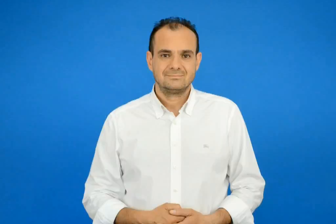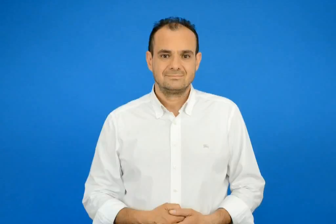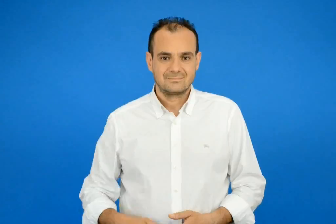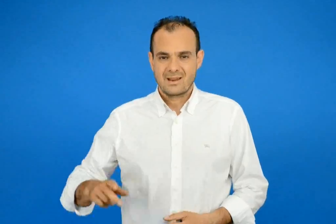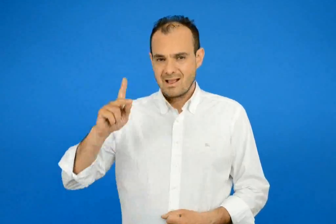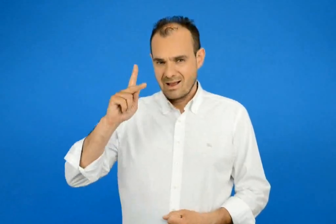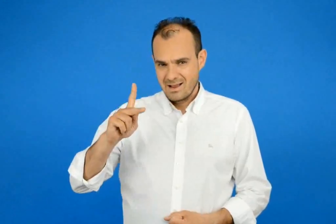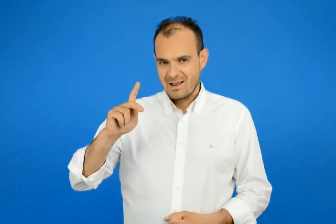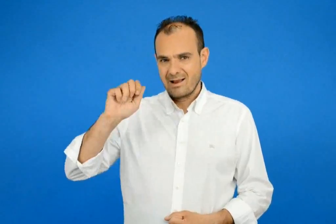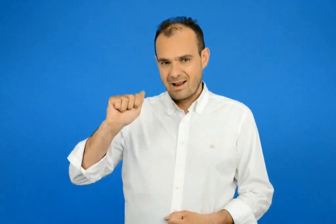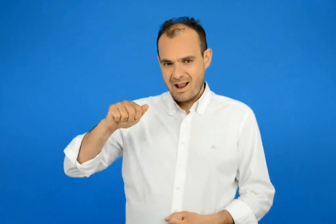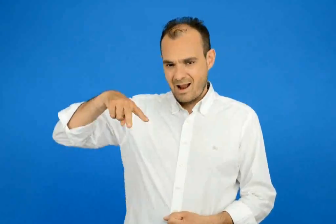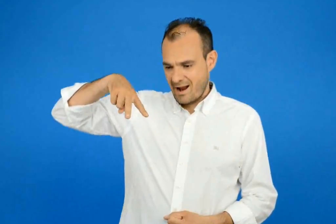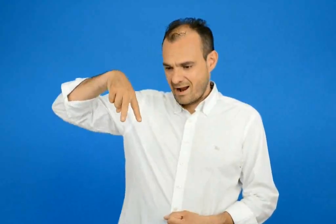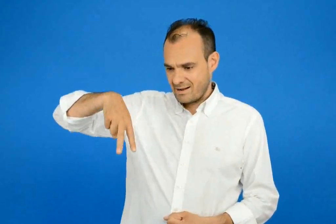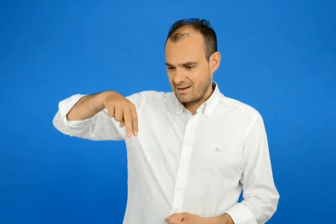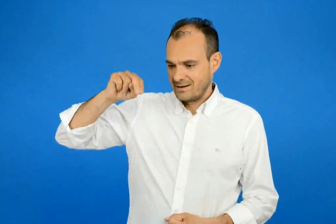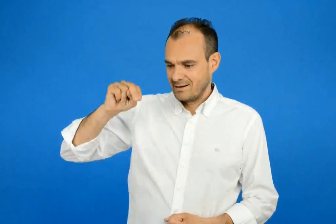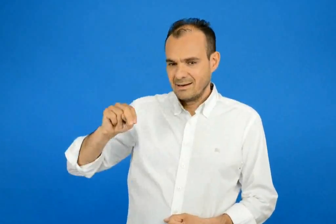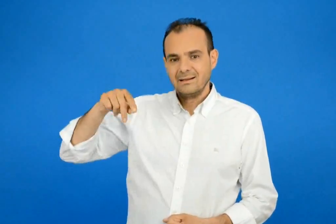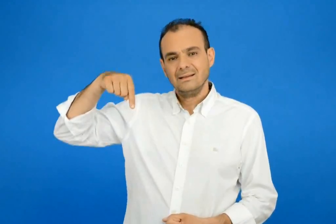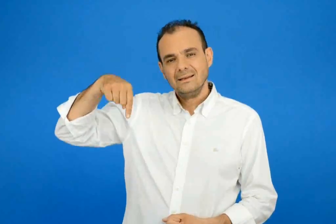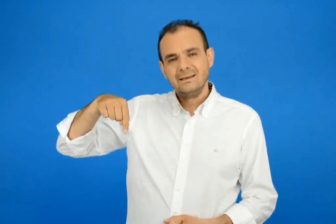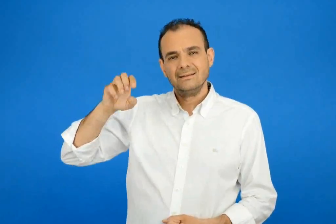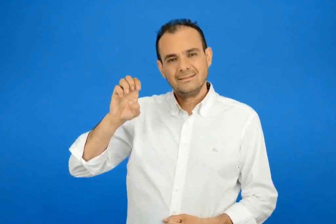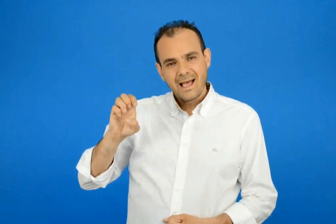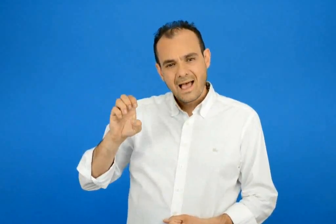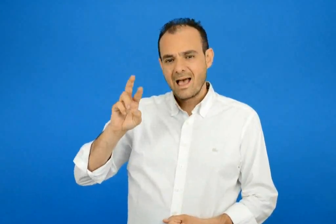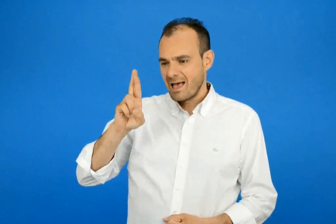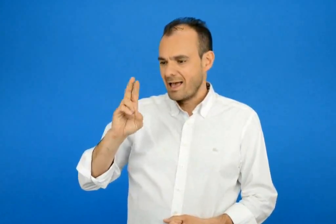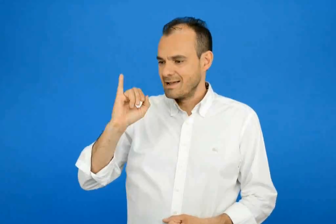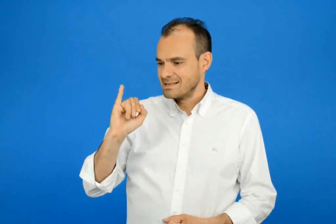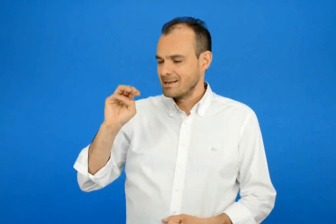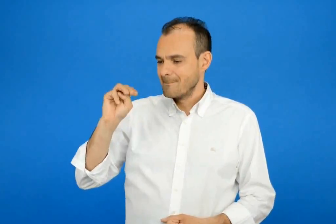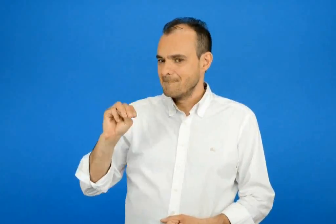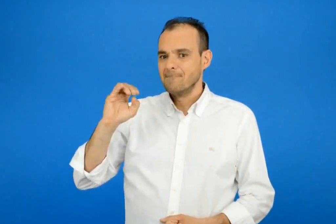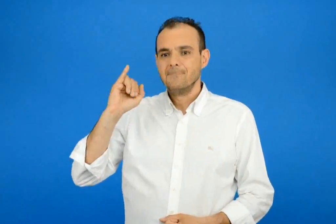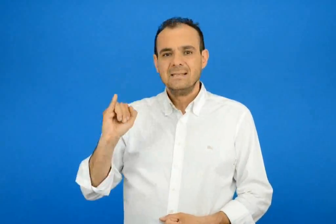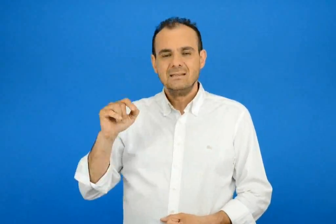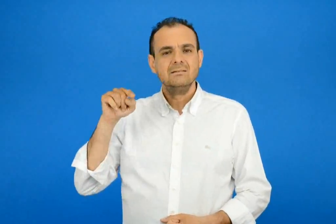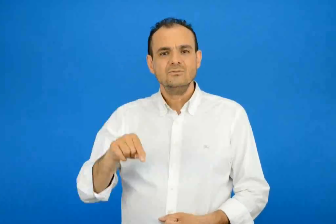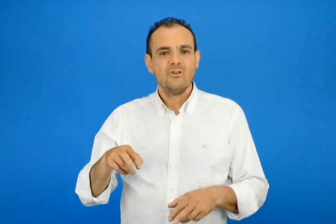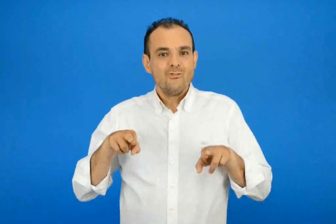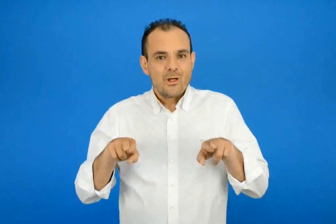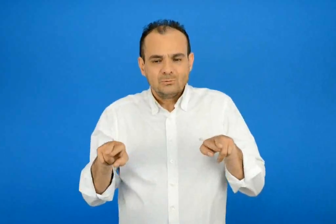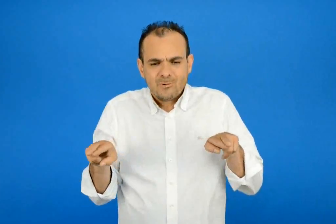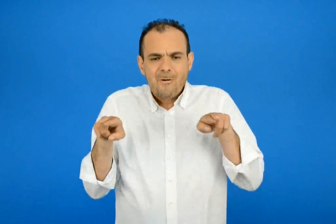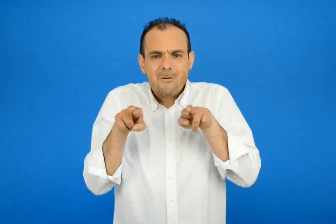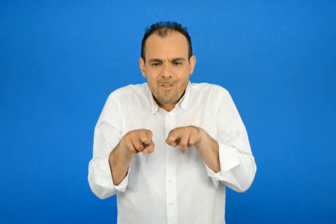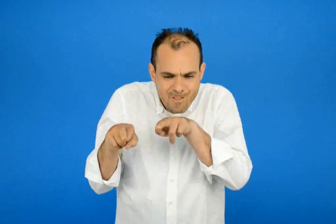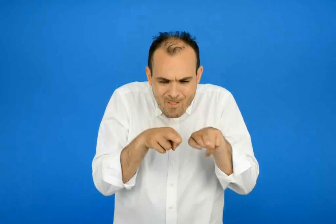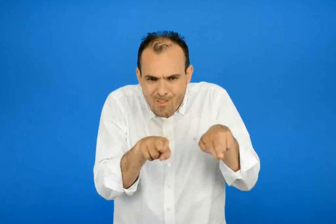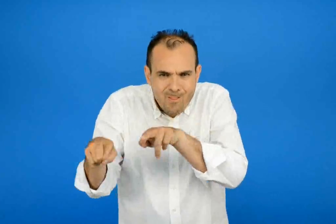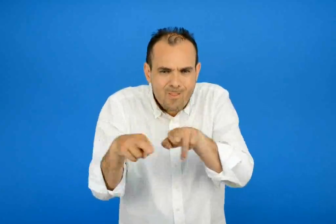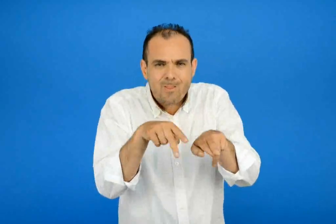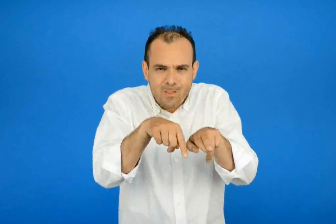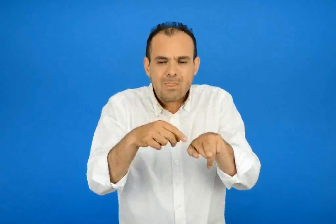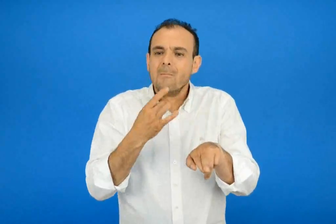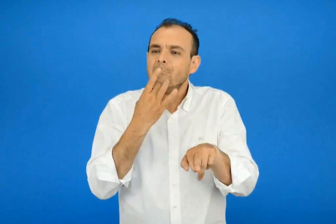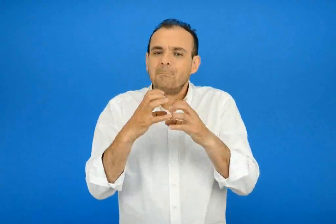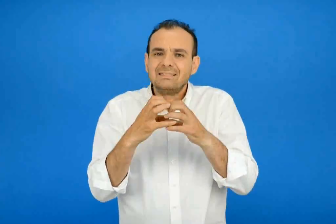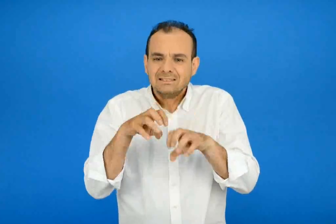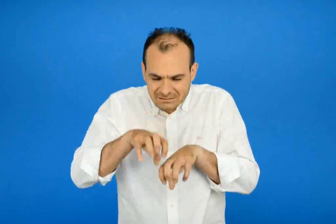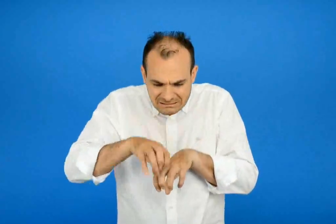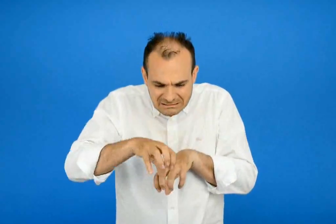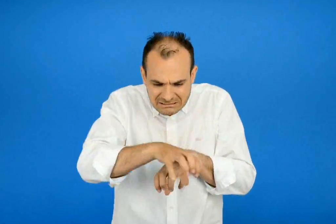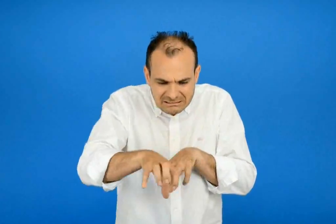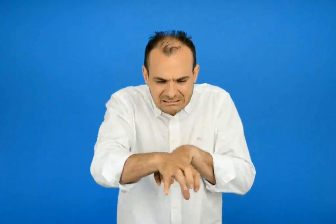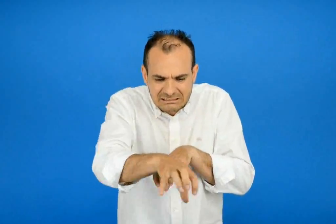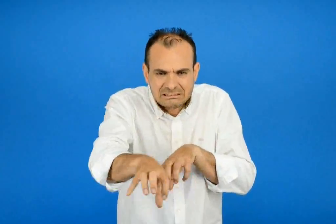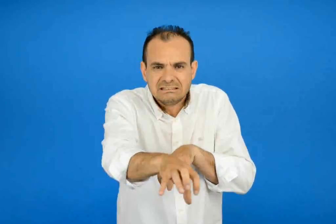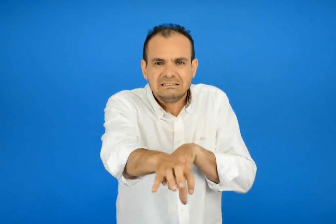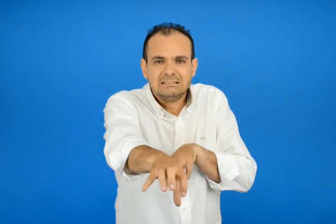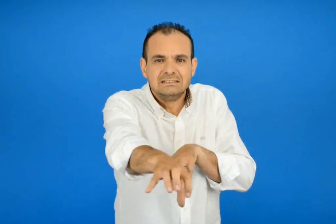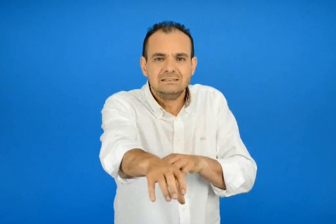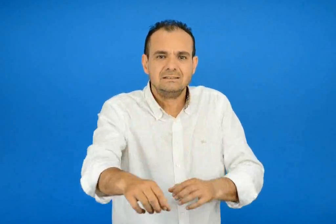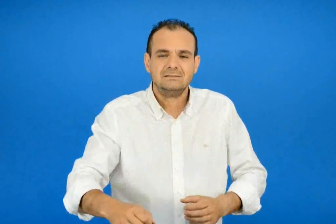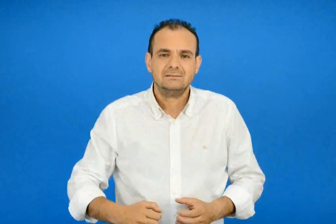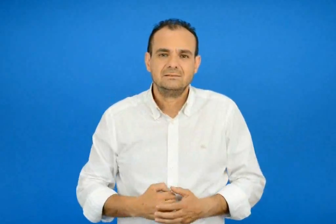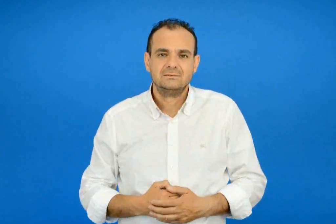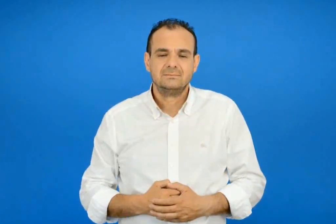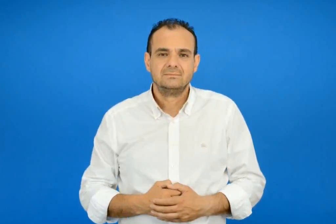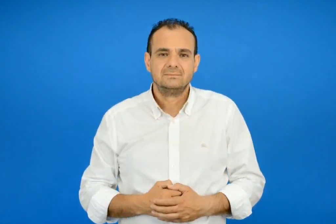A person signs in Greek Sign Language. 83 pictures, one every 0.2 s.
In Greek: καλντερίμι το στενός δρόμος στρωμένος με πέτρες
